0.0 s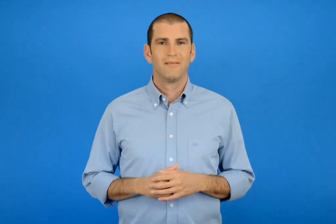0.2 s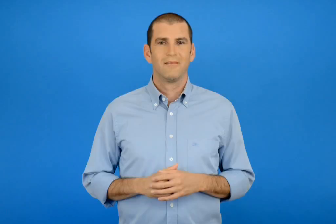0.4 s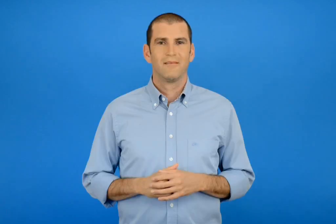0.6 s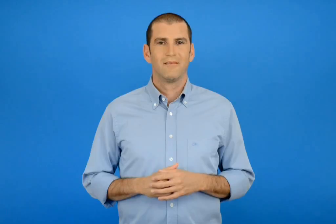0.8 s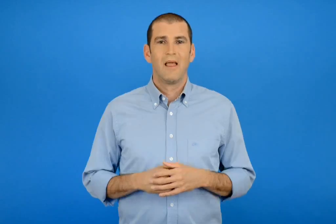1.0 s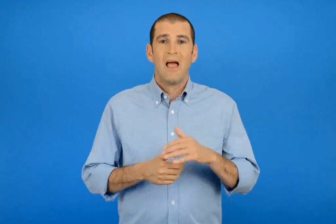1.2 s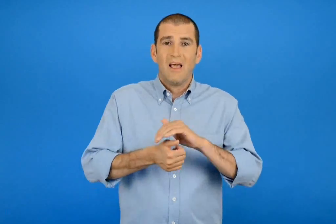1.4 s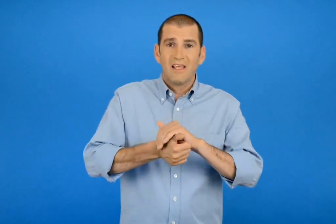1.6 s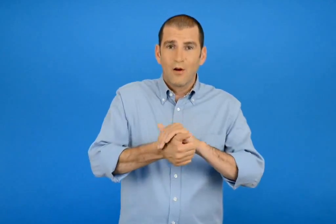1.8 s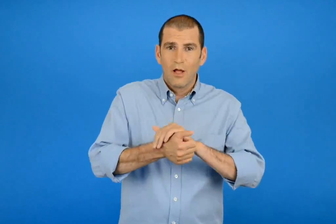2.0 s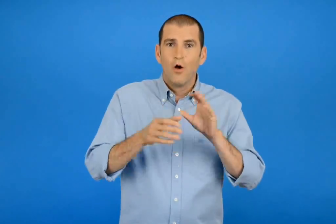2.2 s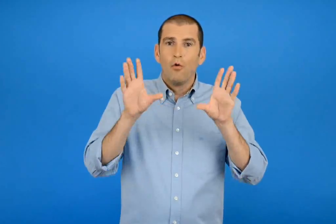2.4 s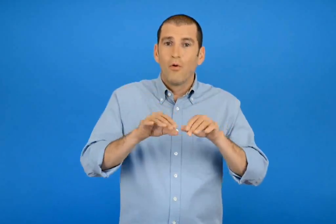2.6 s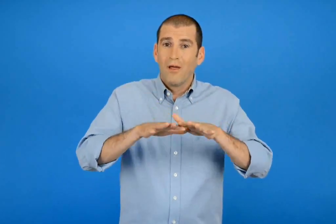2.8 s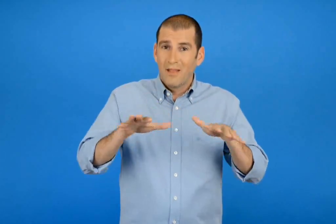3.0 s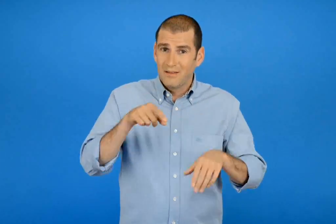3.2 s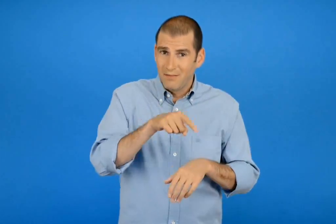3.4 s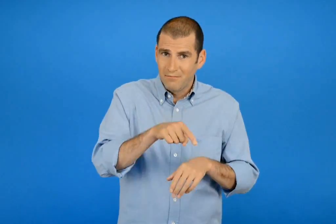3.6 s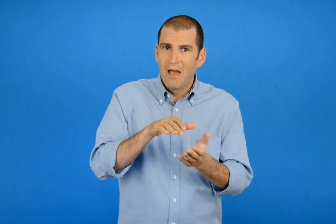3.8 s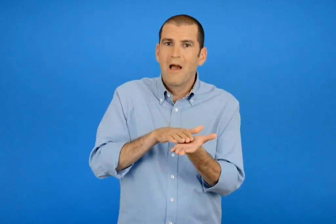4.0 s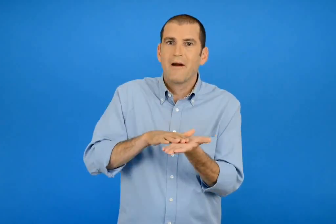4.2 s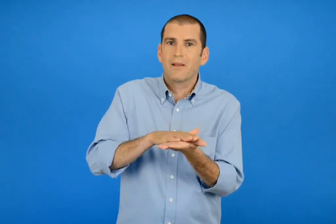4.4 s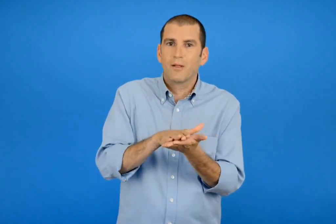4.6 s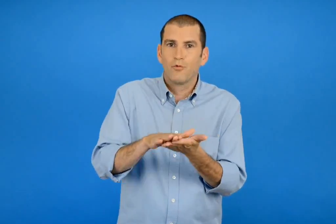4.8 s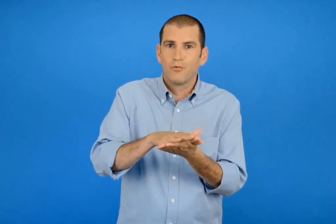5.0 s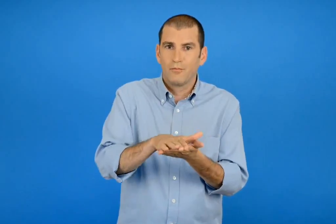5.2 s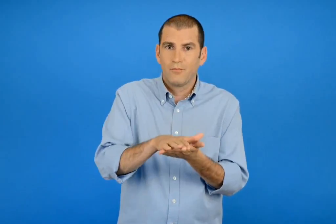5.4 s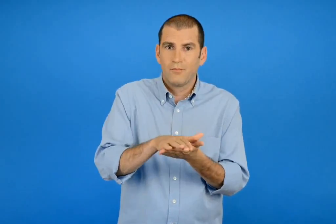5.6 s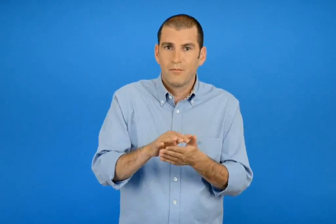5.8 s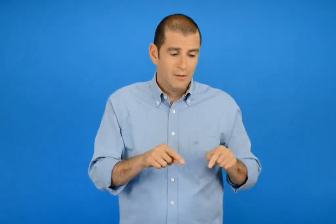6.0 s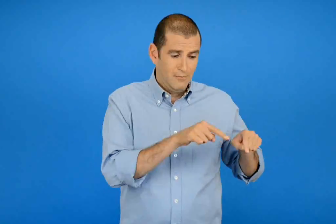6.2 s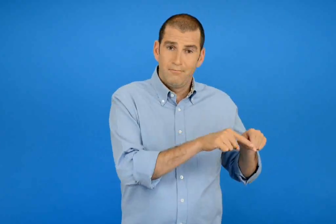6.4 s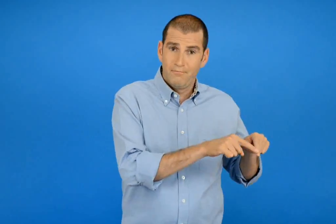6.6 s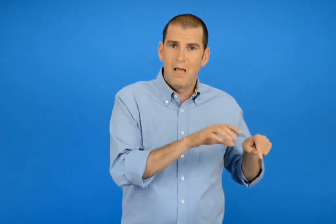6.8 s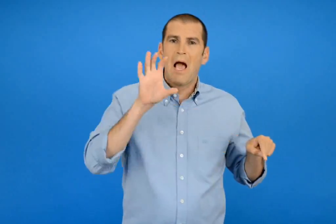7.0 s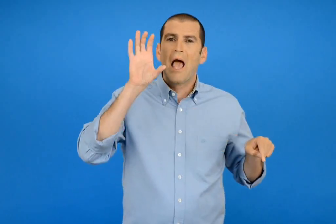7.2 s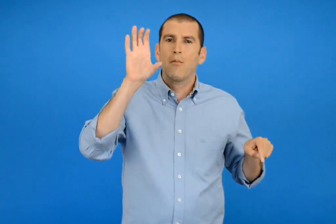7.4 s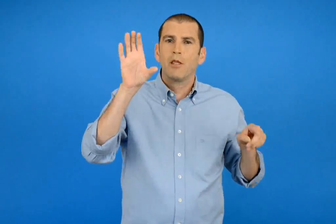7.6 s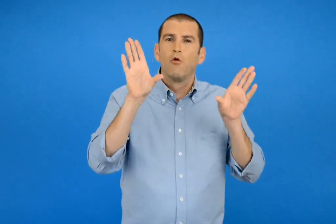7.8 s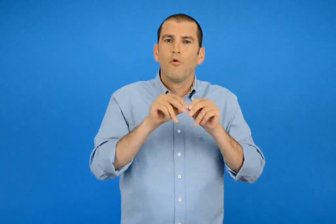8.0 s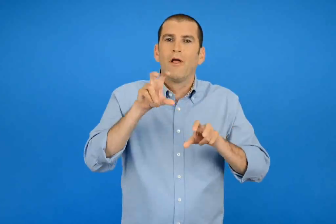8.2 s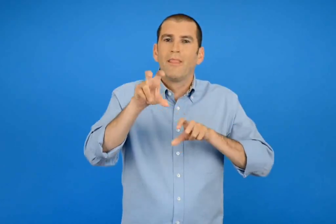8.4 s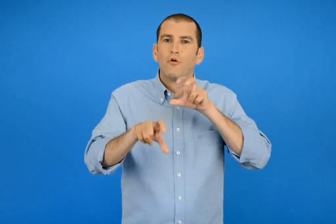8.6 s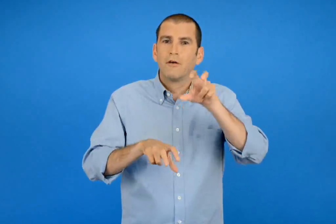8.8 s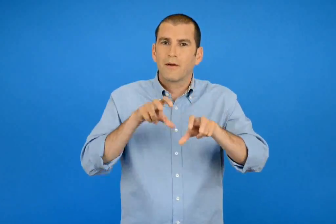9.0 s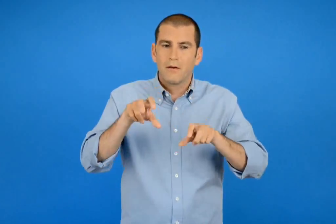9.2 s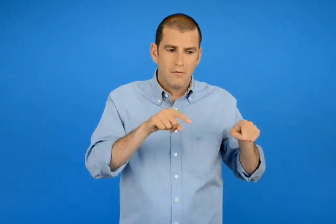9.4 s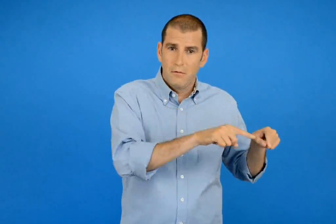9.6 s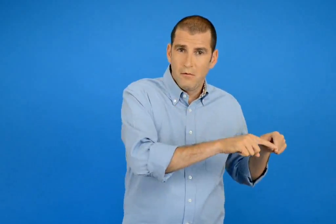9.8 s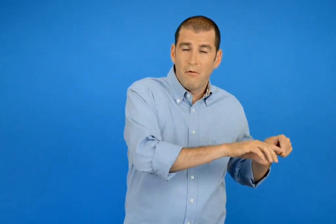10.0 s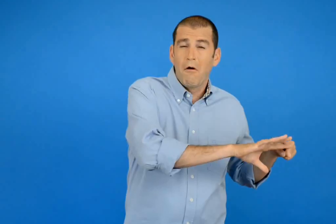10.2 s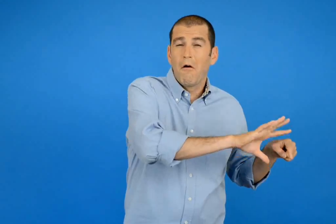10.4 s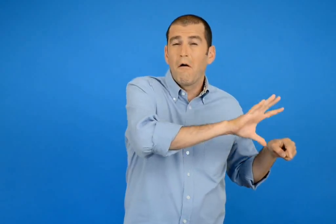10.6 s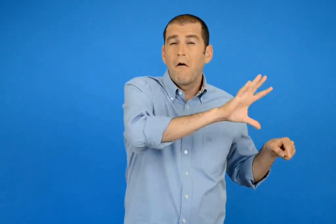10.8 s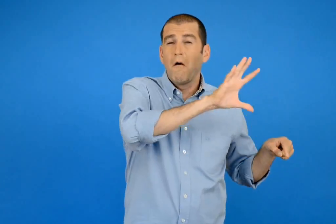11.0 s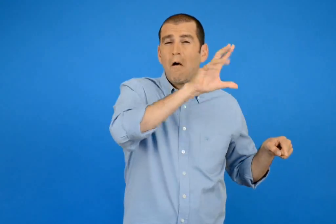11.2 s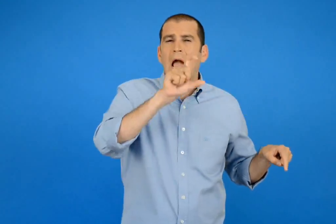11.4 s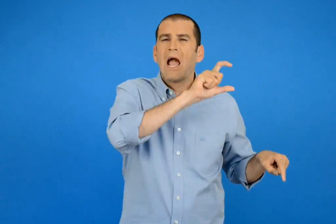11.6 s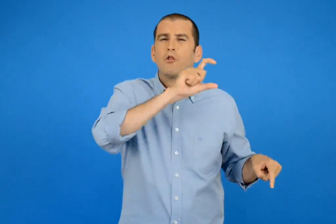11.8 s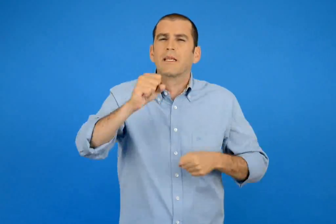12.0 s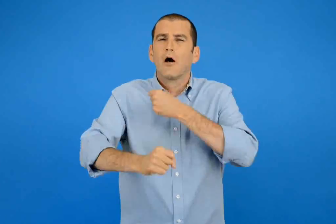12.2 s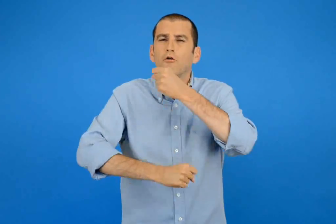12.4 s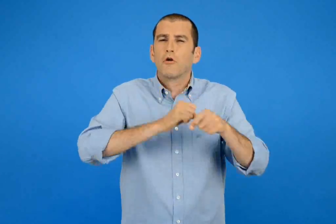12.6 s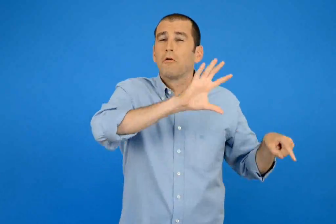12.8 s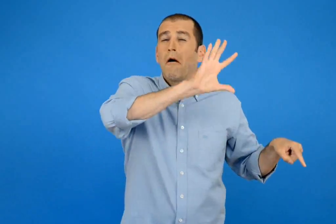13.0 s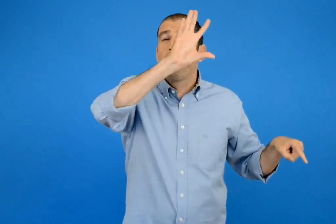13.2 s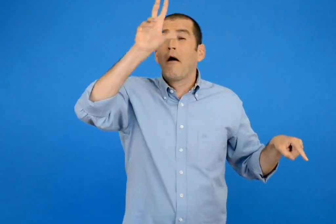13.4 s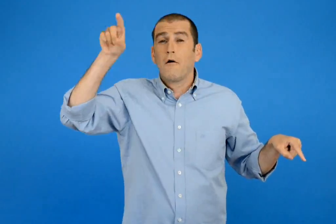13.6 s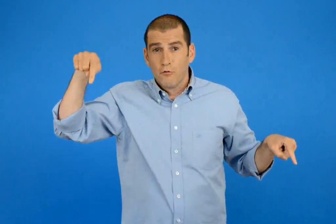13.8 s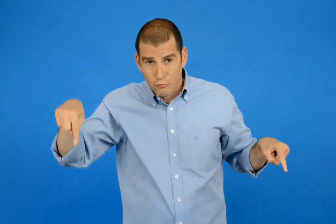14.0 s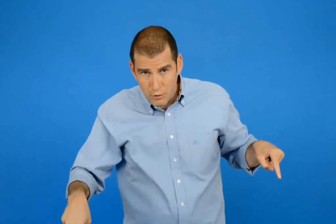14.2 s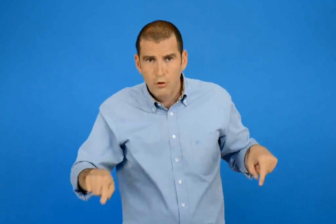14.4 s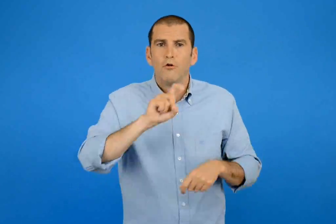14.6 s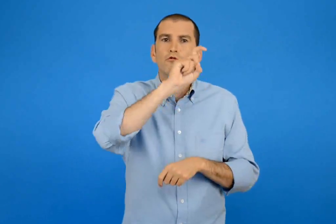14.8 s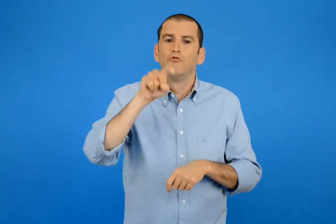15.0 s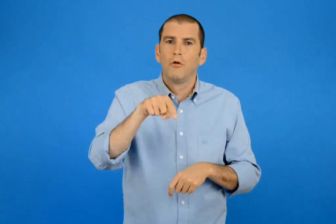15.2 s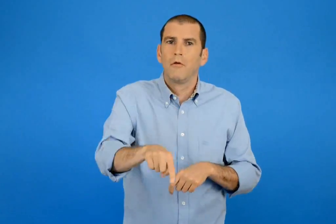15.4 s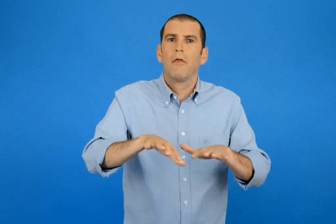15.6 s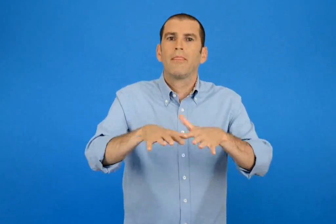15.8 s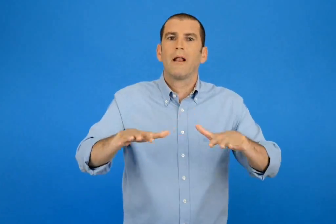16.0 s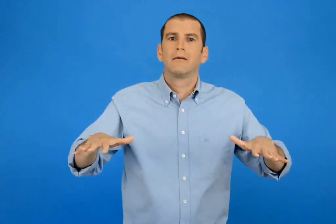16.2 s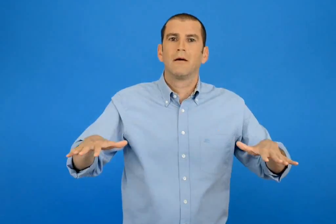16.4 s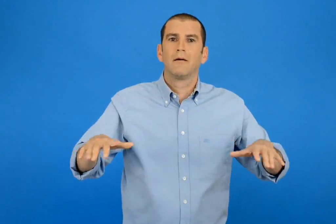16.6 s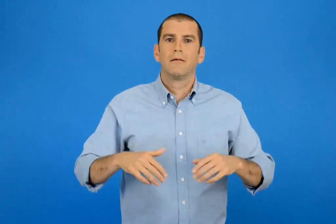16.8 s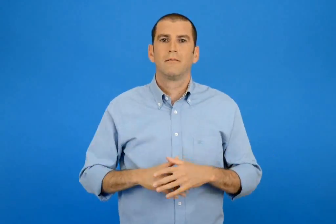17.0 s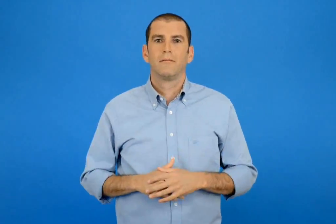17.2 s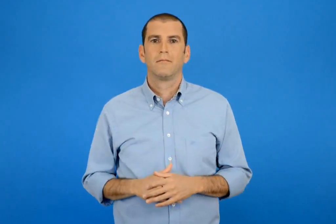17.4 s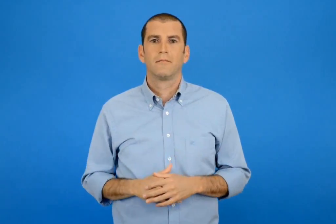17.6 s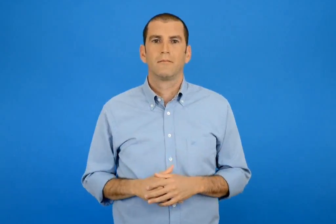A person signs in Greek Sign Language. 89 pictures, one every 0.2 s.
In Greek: η θαλασσιά χελώνα είναι ερπετό ζει στη θάλασσα εδώ και εκατομμύρια χρονιά από την εποχή των δεινοσαύρων
